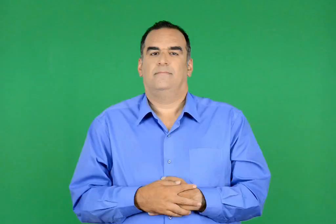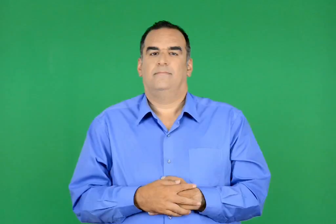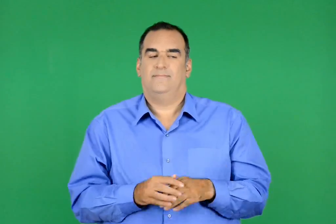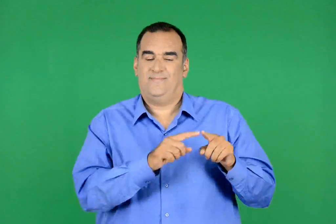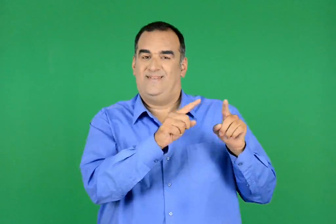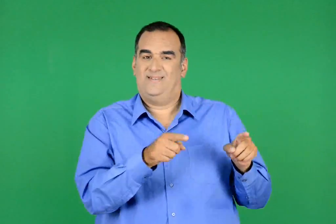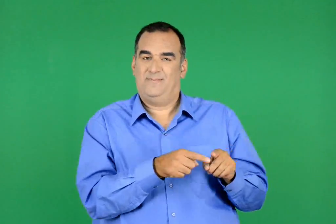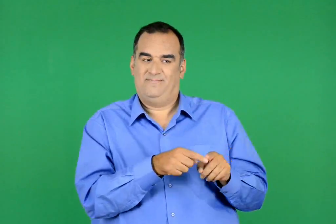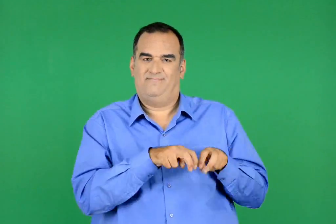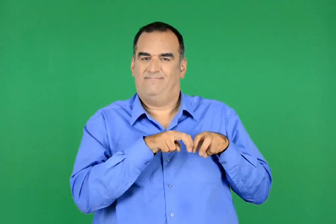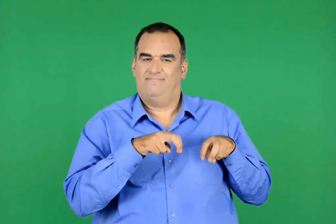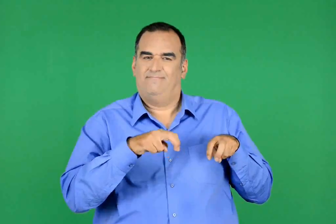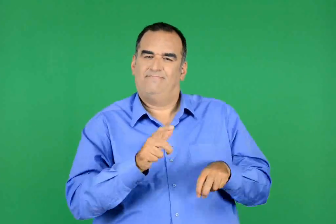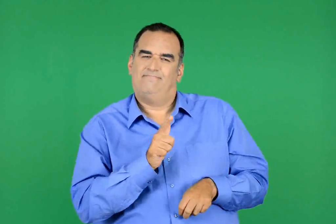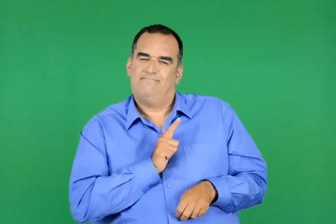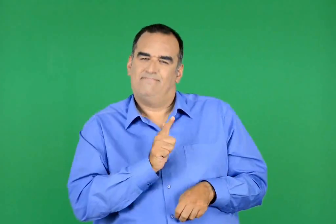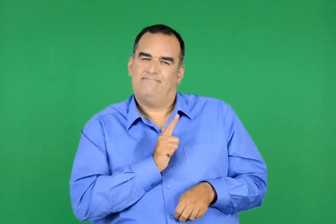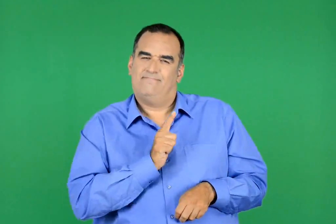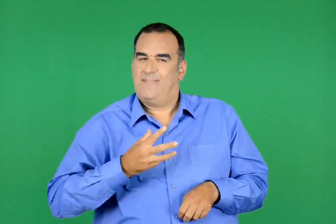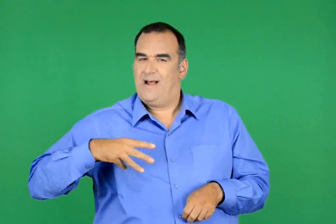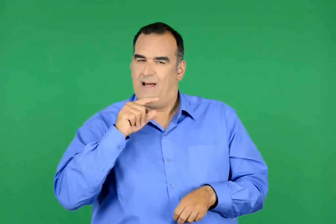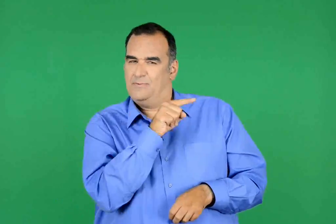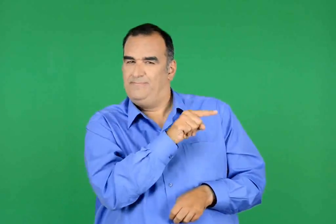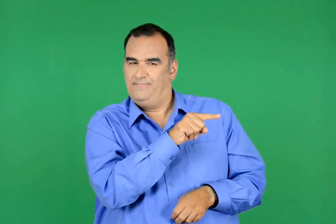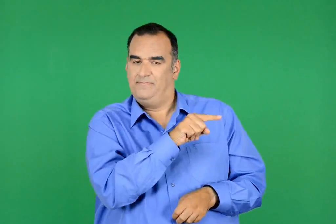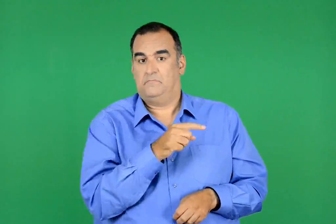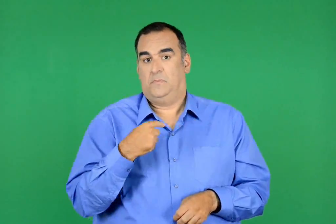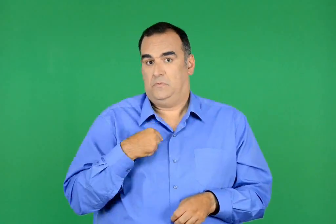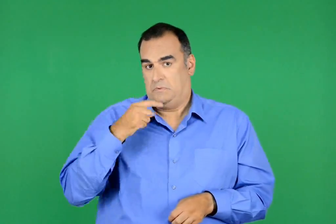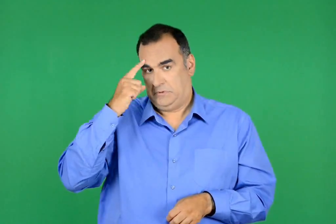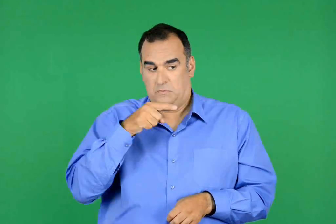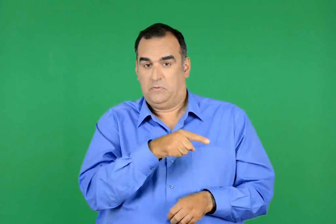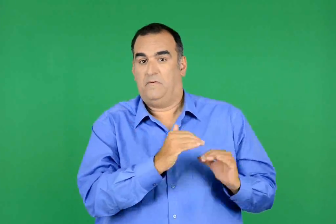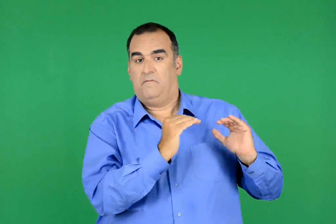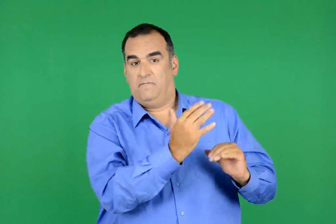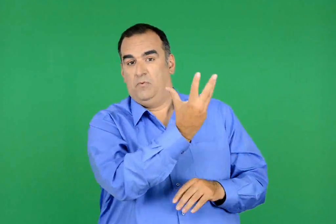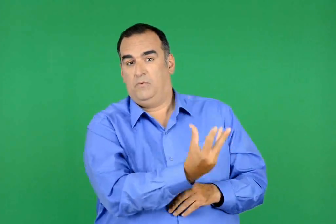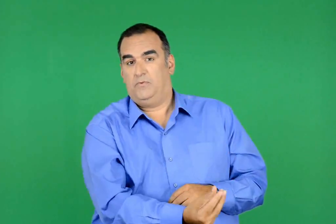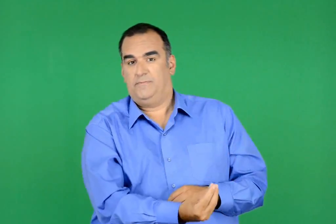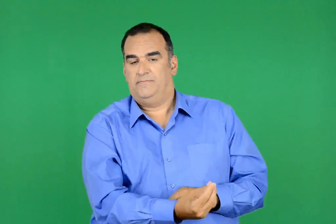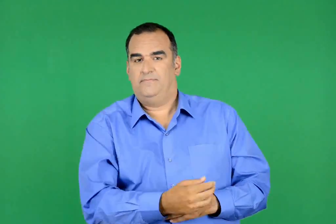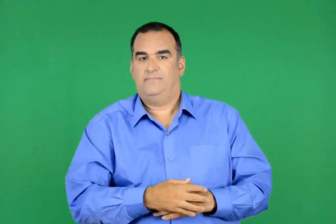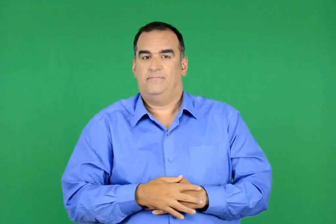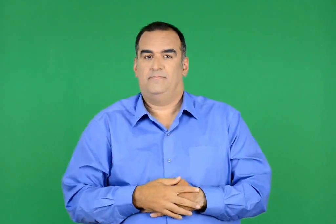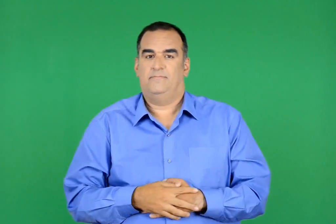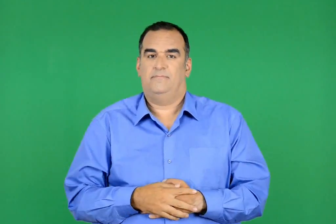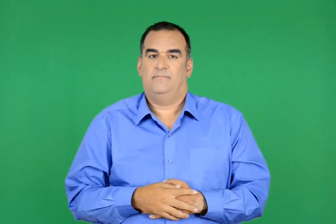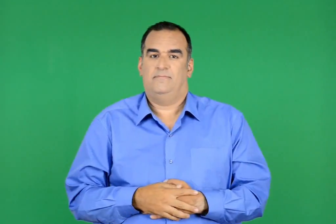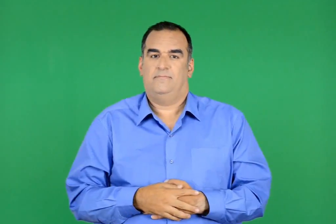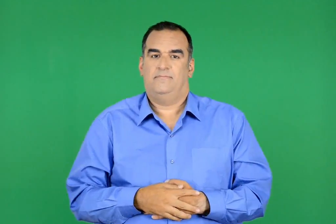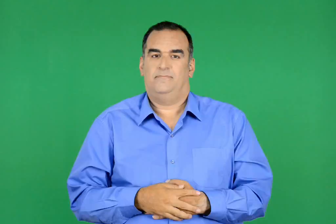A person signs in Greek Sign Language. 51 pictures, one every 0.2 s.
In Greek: και κάθισαν δίπλα στην τρύπα , περιμένοντας την αλεπού να βγει έξω. κι από όσο ξέρω , ακόµη περιμένουν
